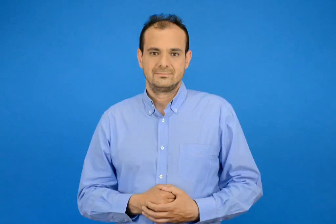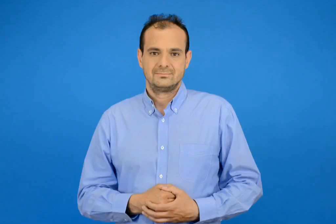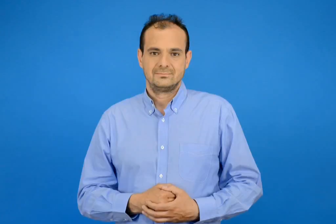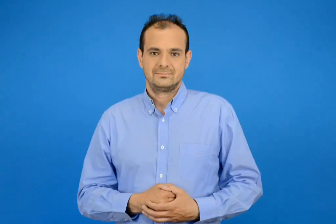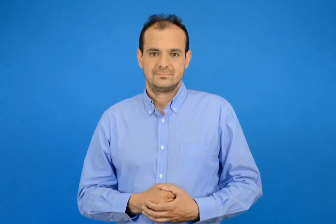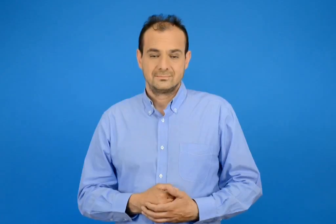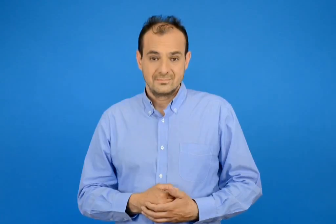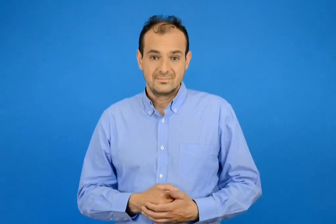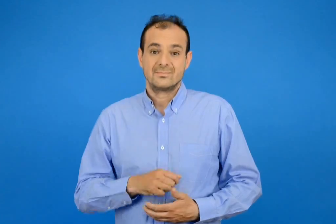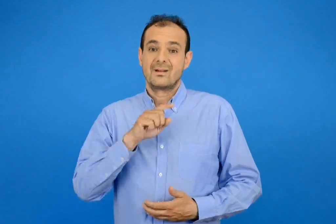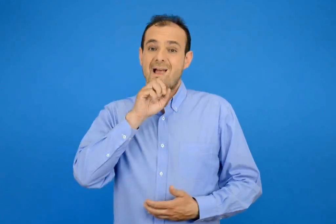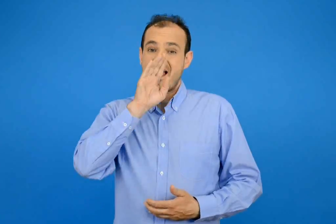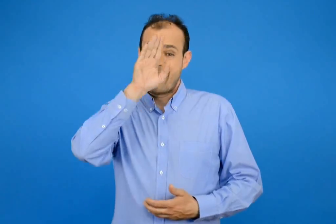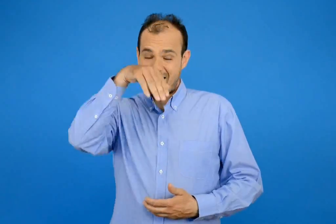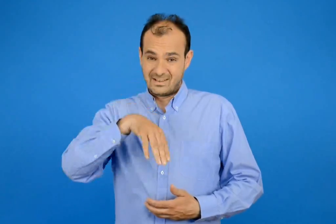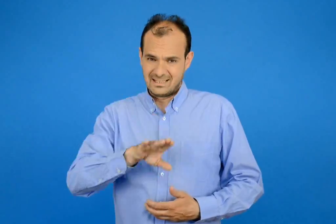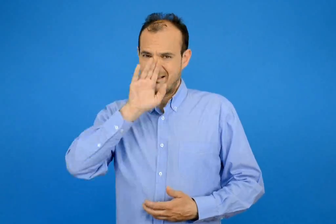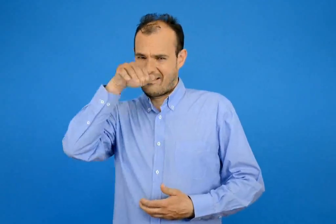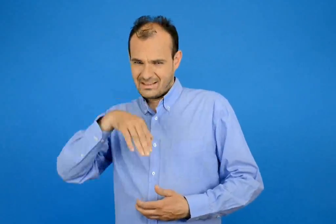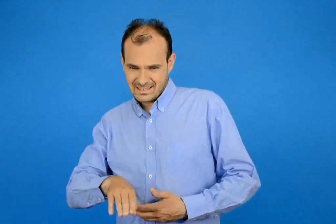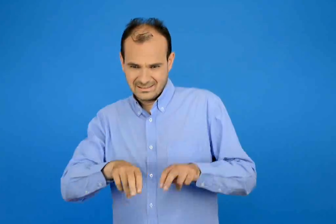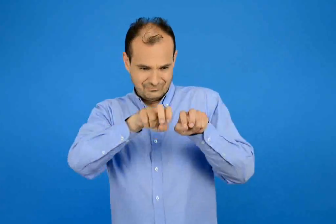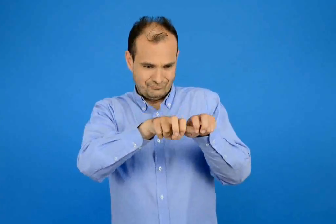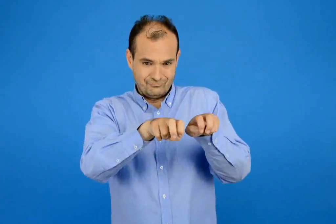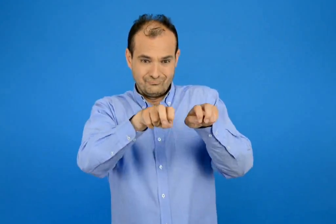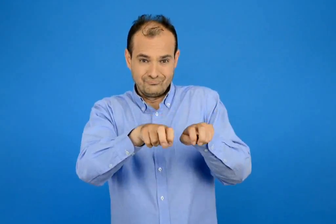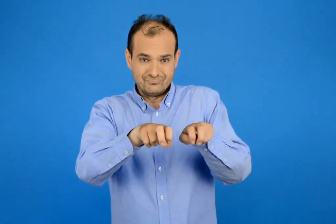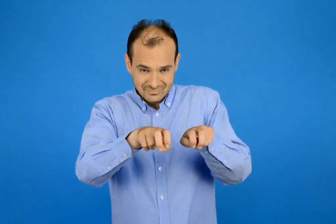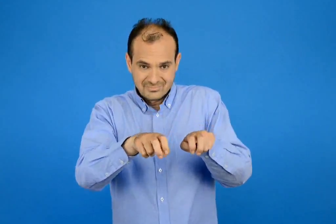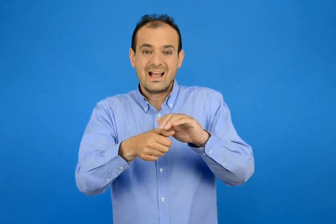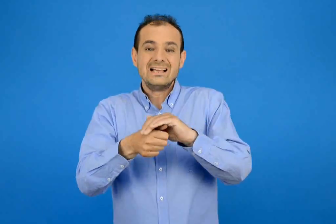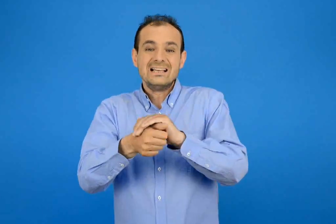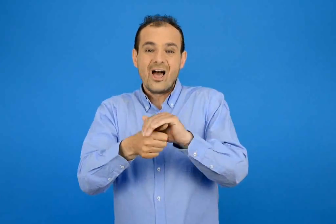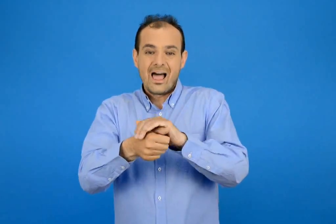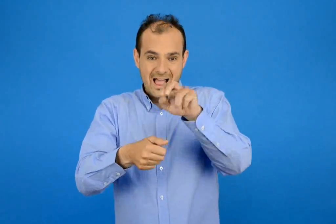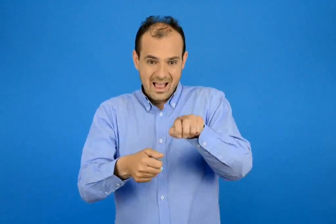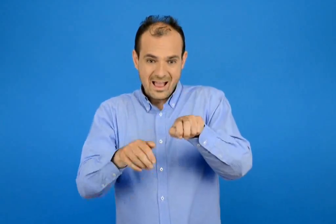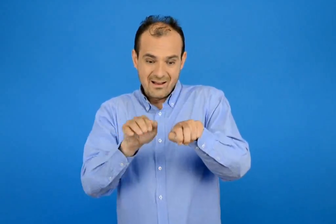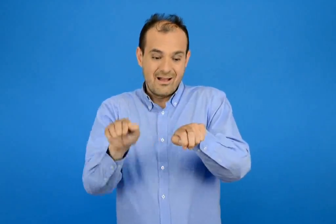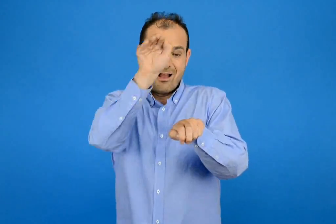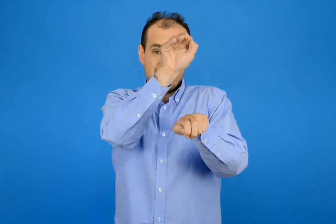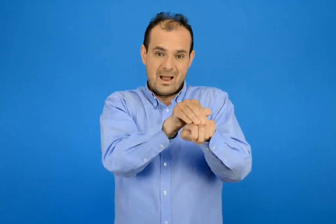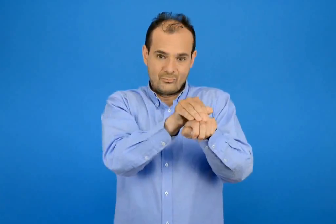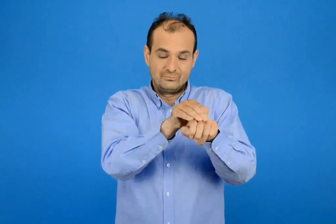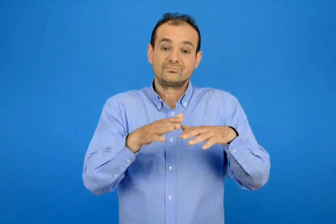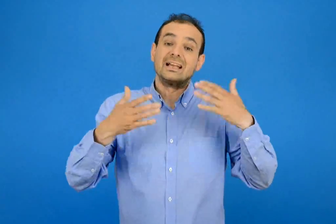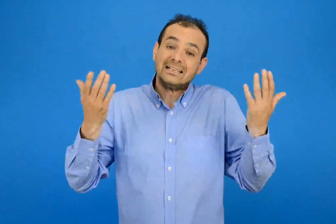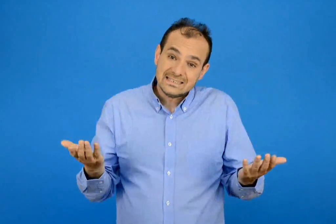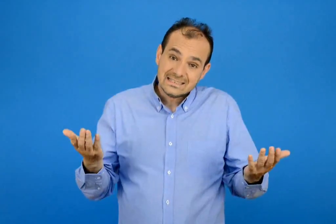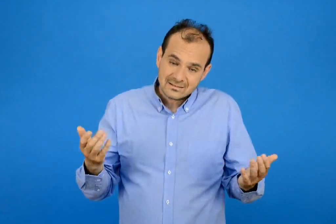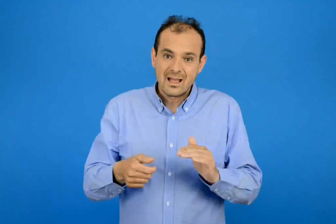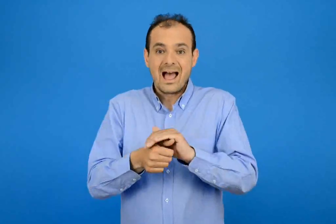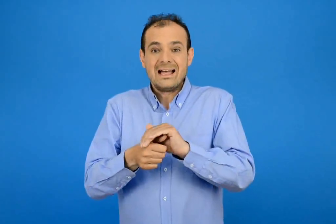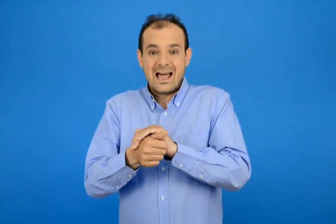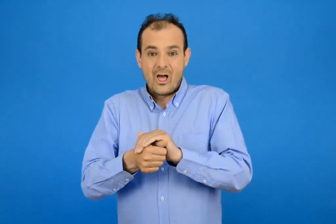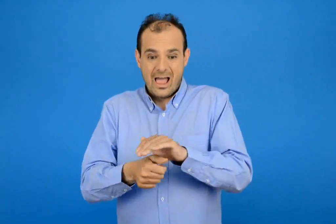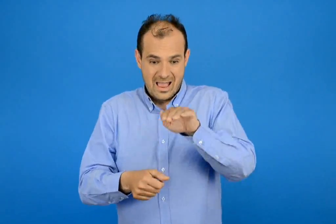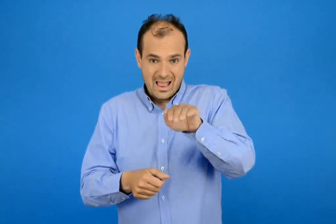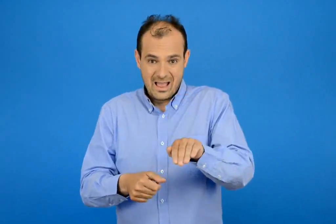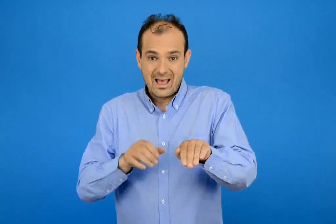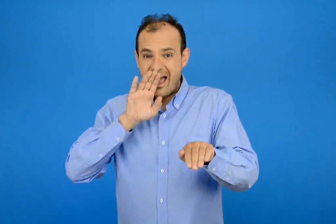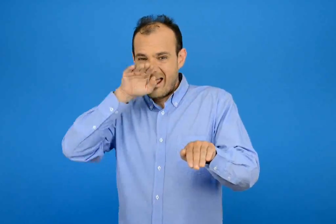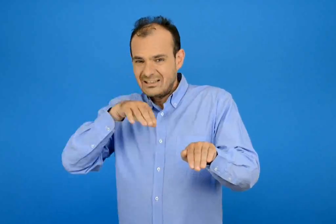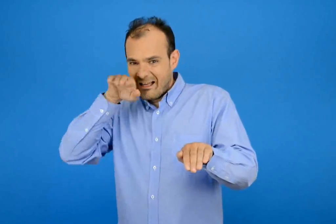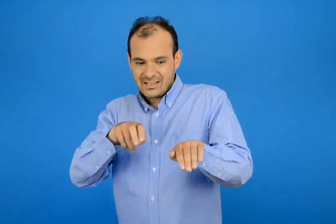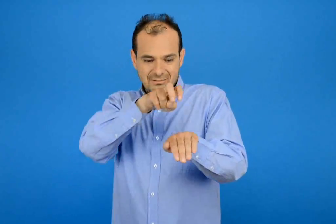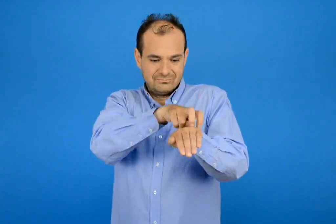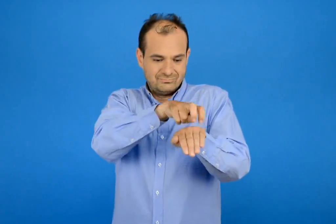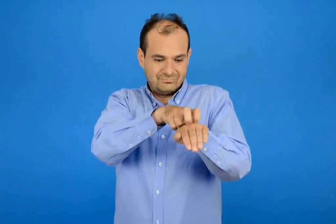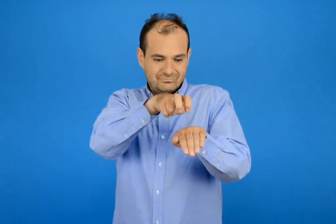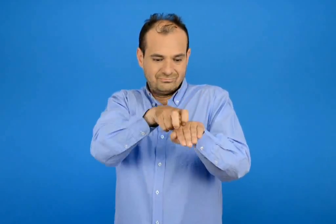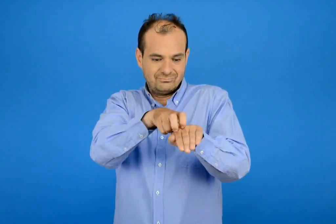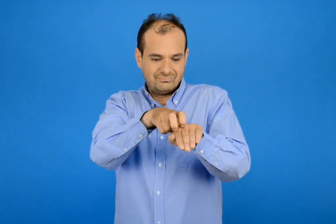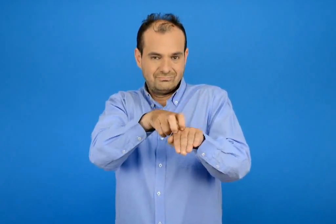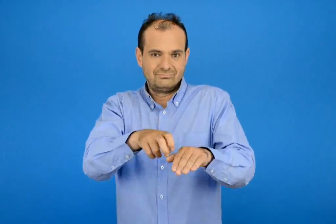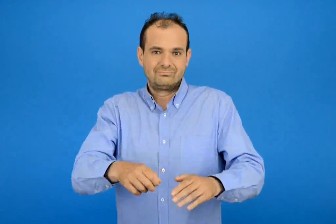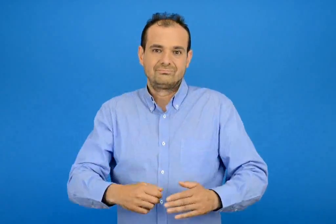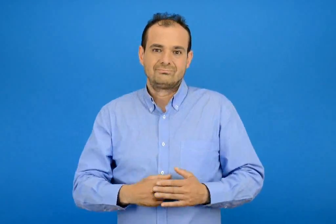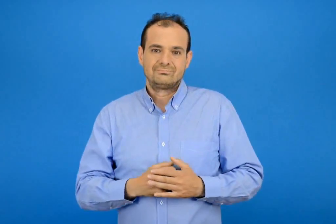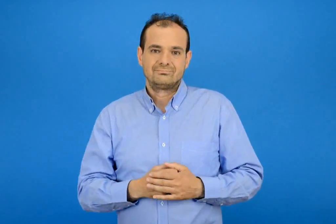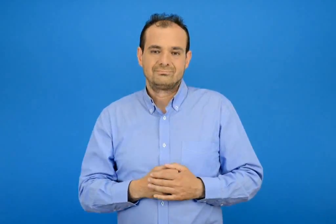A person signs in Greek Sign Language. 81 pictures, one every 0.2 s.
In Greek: οι ελέφαντες κουβαλούσαν τη χελώνα η η χελώνα τους ελέφαντες ;
